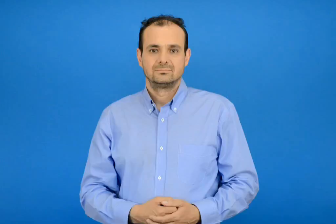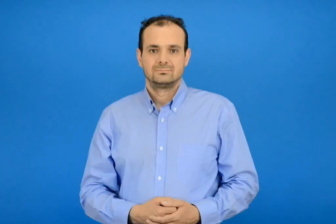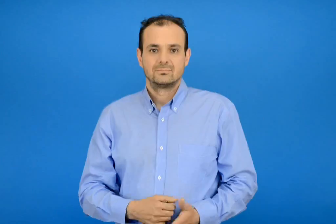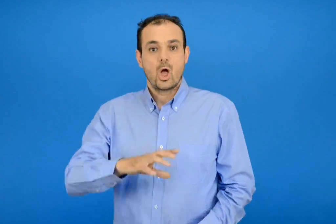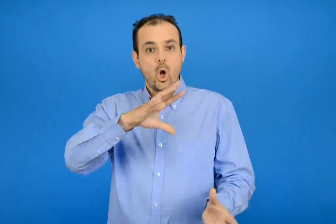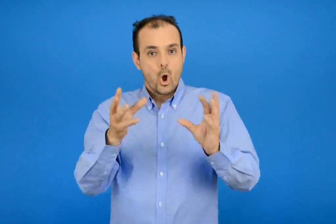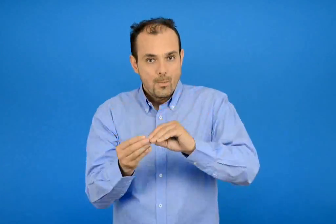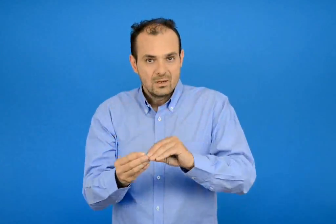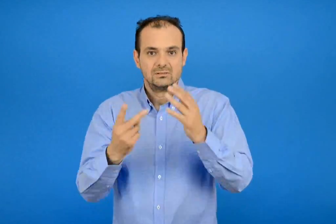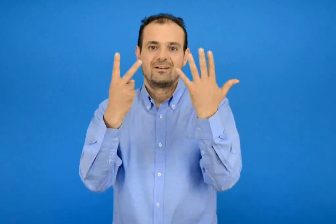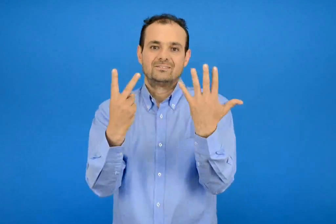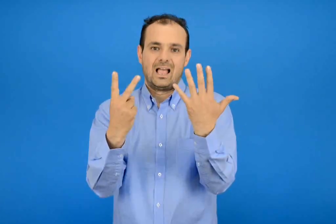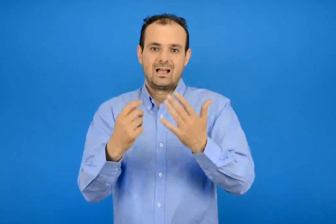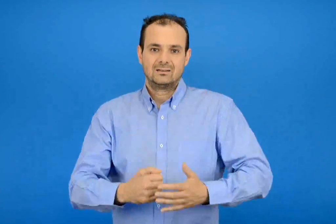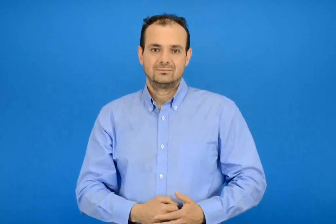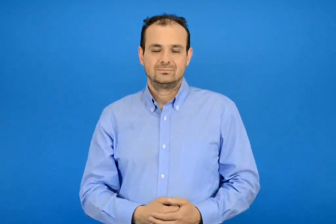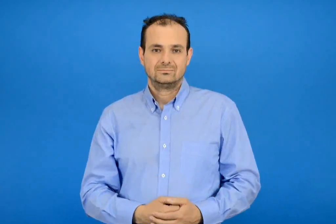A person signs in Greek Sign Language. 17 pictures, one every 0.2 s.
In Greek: όλα μαζί είναι 7
